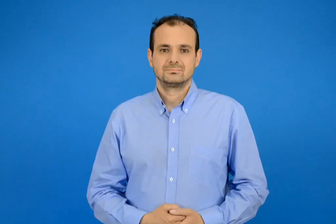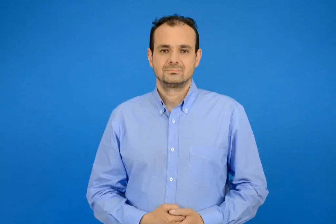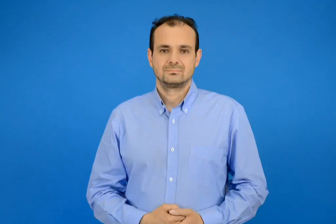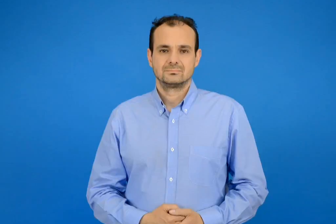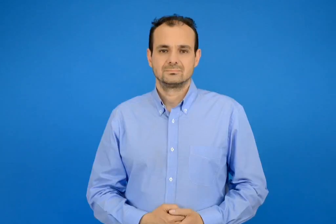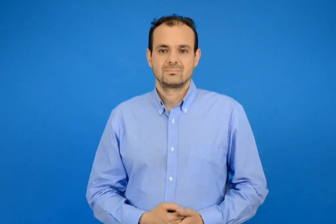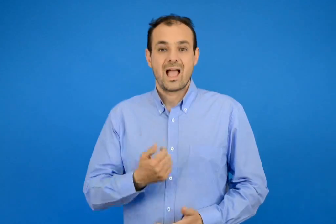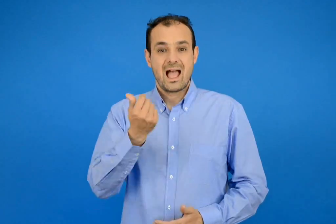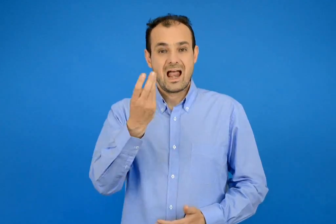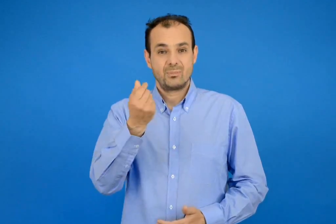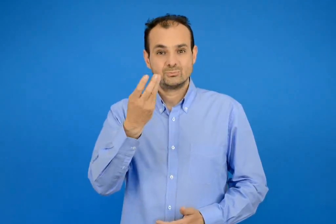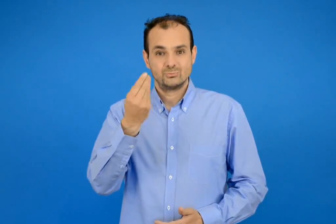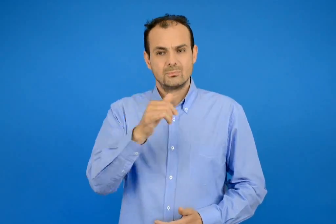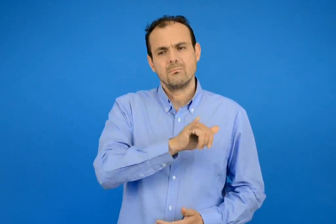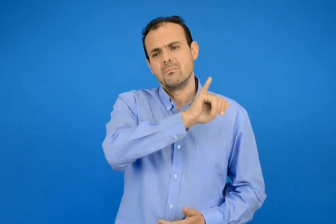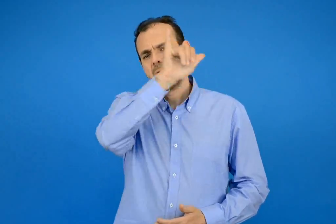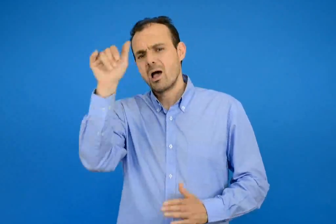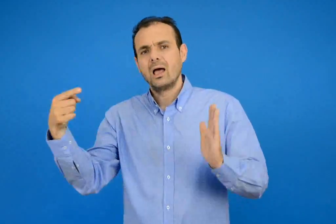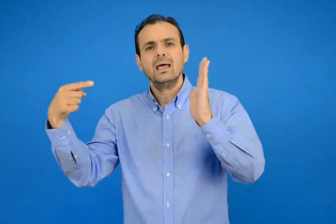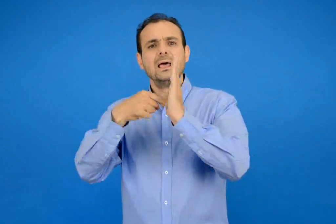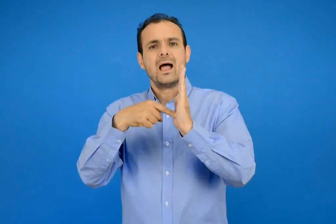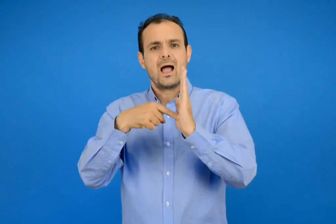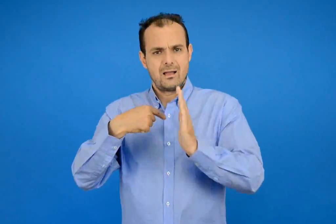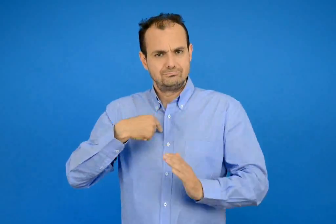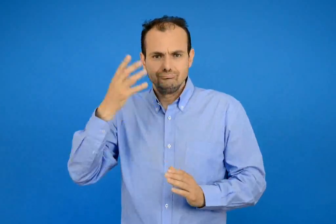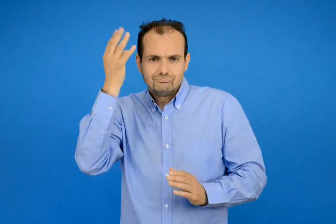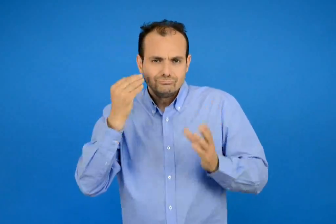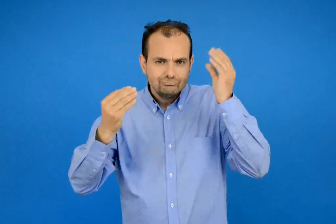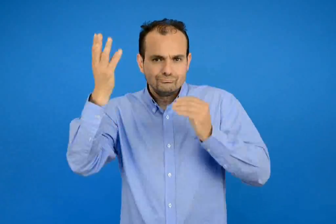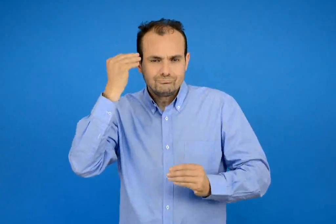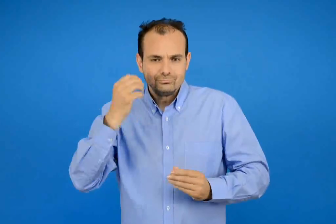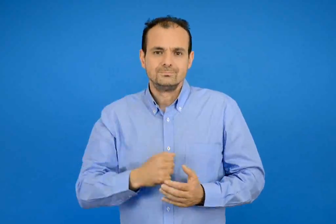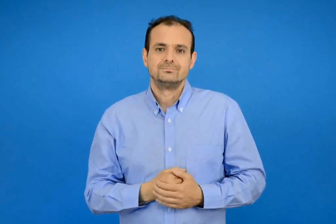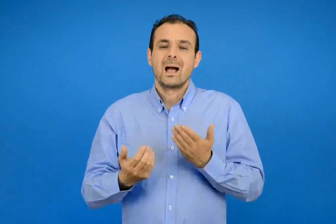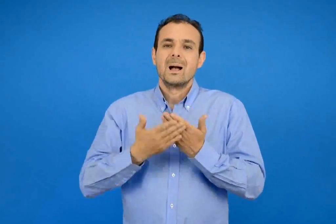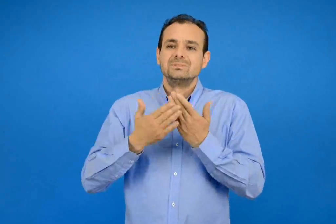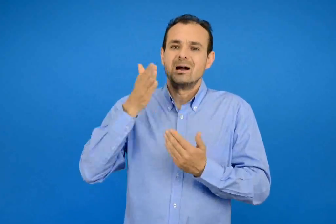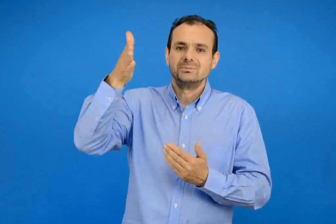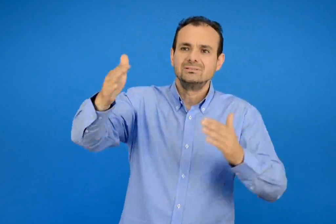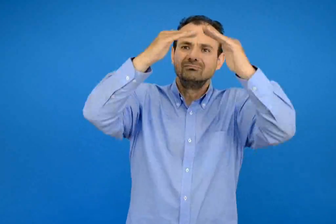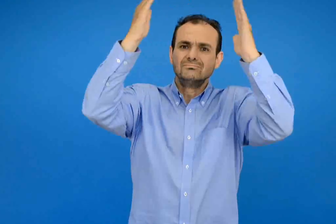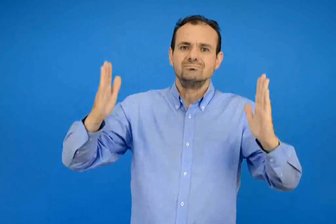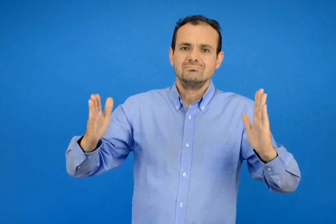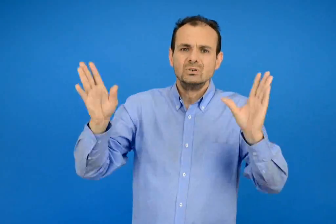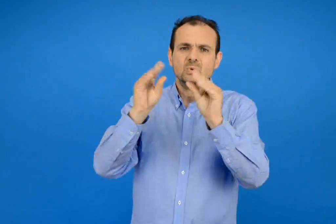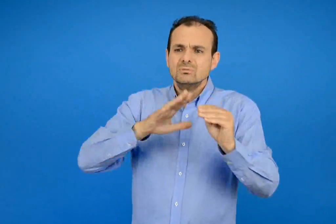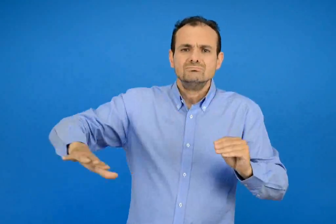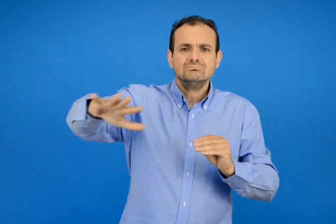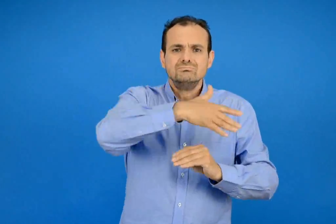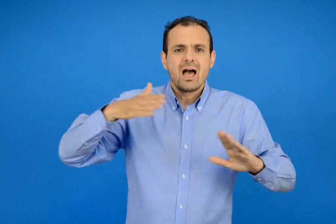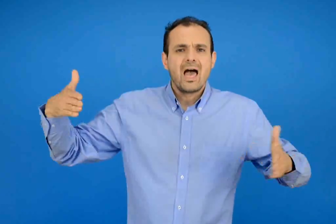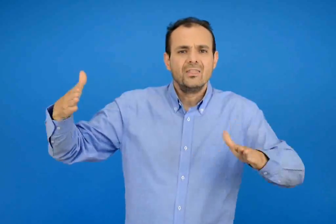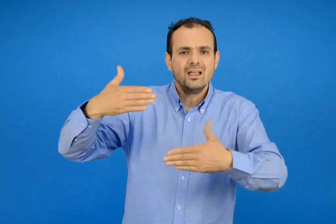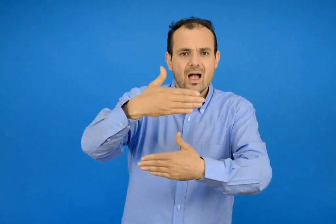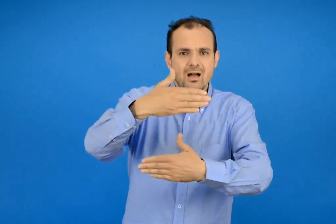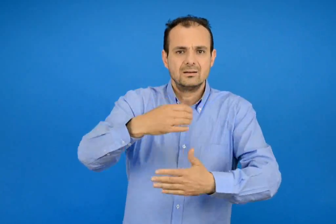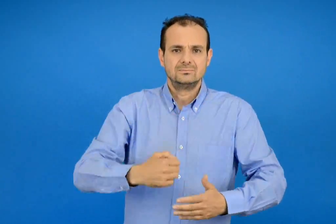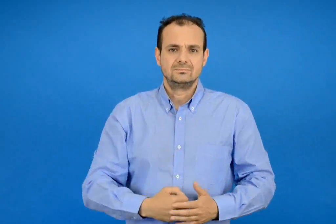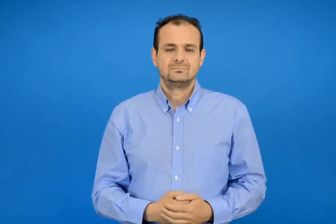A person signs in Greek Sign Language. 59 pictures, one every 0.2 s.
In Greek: γνωρίζω τους αριθμούς μέχρι το 1000 επίσκεψη στο ενυδρείο
